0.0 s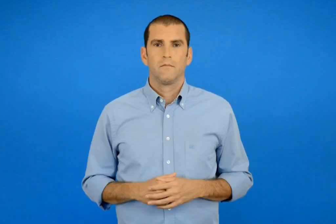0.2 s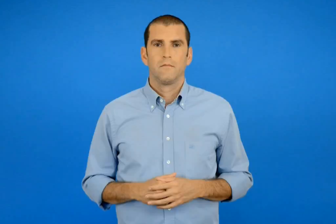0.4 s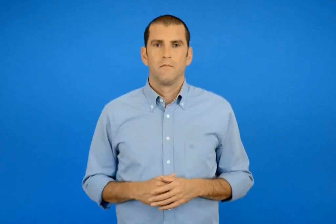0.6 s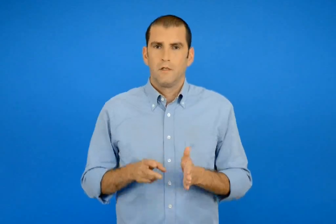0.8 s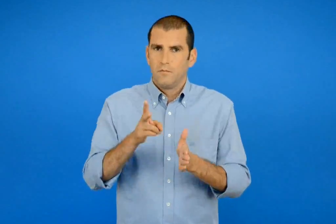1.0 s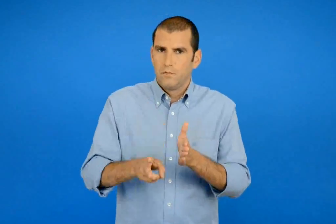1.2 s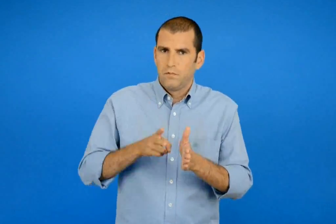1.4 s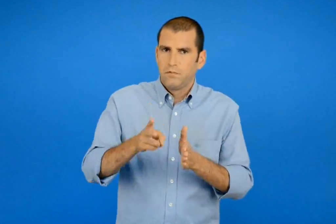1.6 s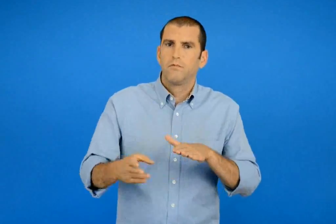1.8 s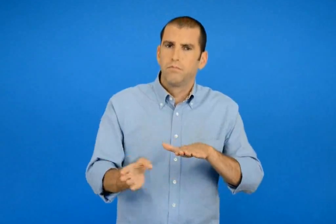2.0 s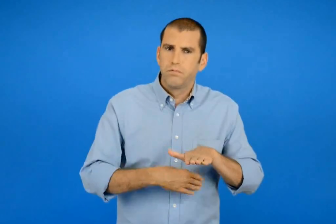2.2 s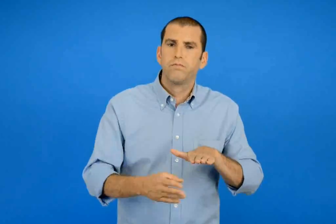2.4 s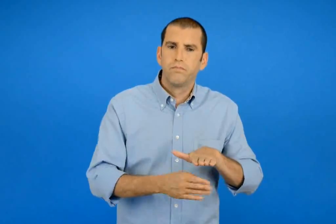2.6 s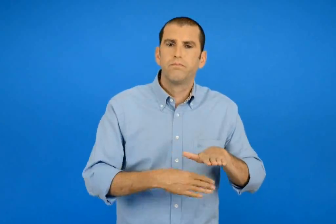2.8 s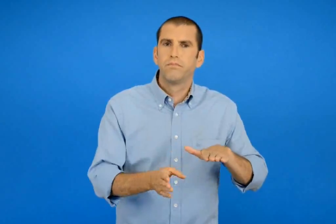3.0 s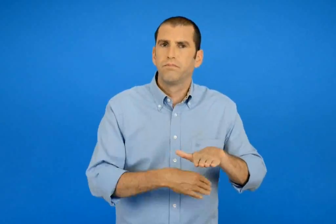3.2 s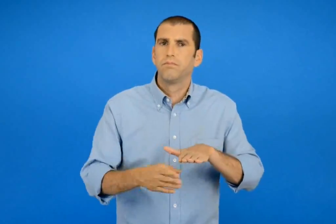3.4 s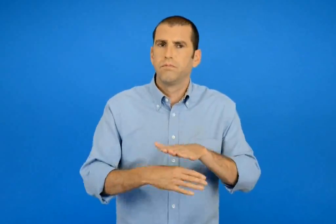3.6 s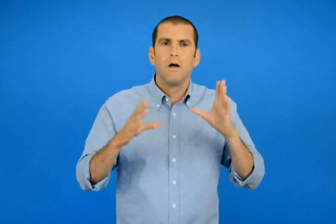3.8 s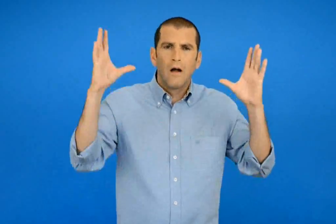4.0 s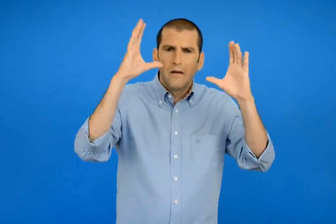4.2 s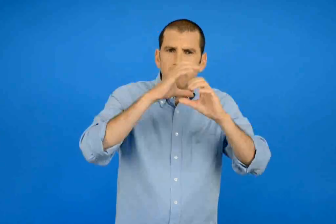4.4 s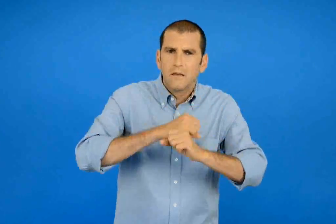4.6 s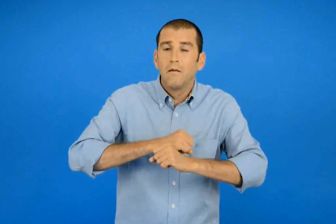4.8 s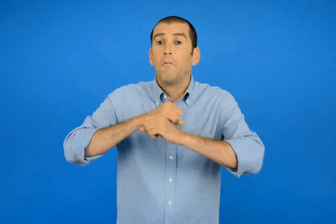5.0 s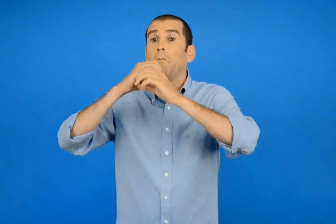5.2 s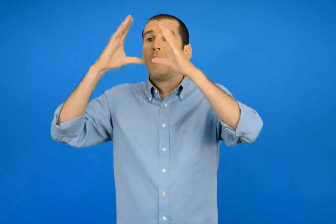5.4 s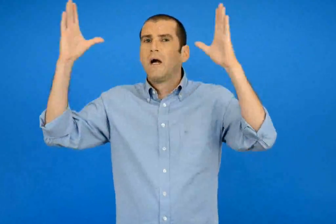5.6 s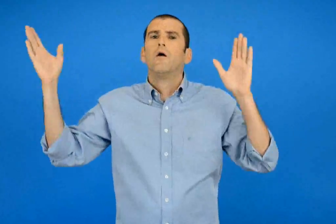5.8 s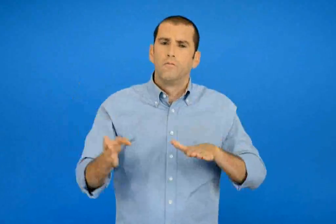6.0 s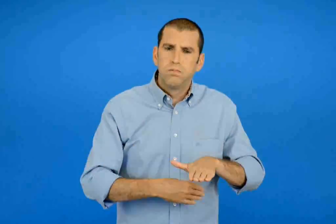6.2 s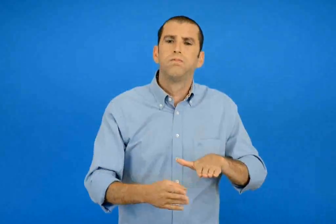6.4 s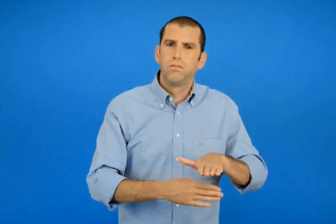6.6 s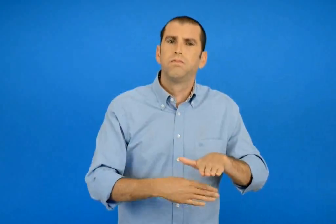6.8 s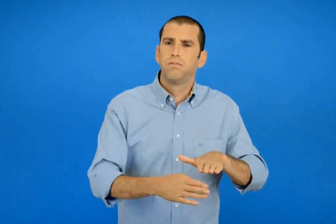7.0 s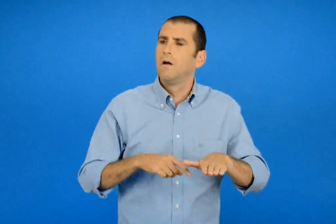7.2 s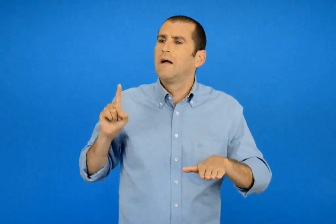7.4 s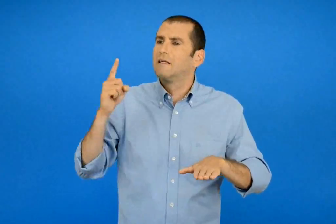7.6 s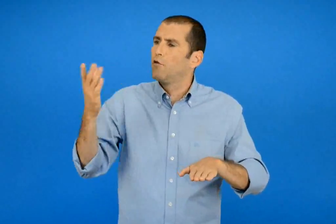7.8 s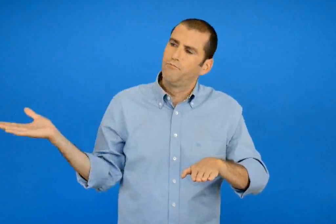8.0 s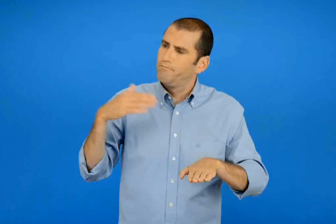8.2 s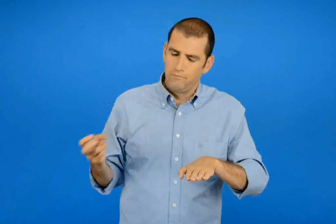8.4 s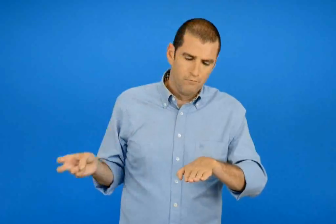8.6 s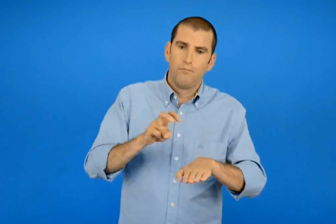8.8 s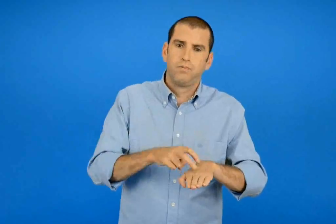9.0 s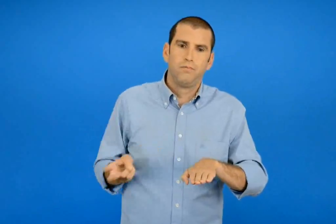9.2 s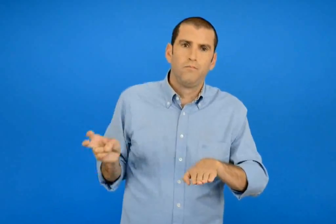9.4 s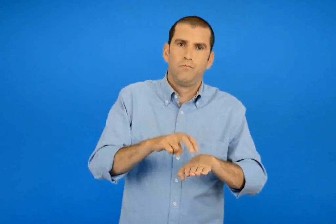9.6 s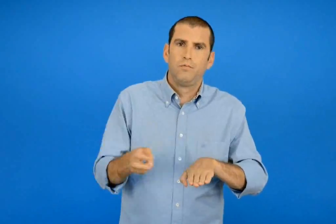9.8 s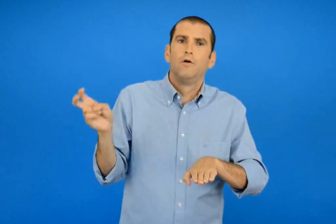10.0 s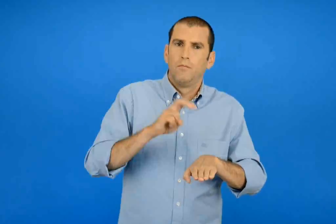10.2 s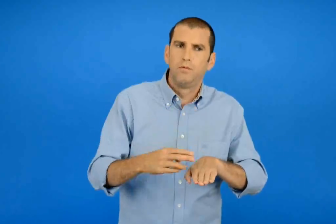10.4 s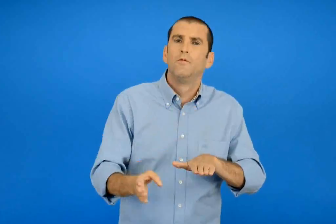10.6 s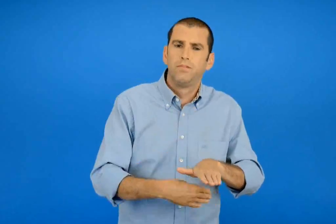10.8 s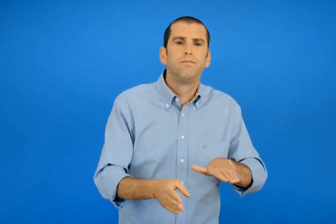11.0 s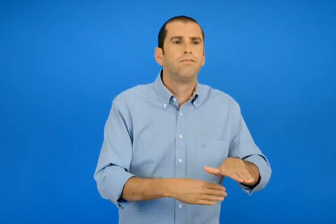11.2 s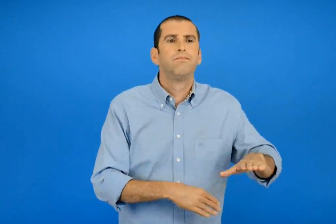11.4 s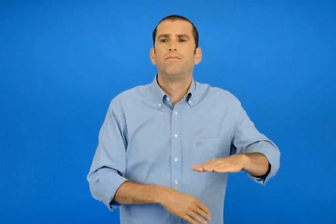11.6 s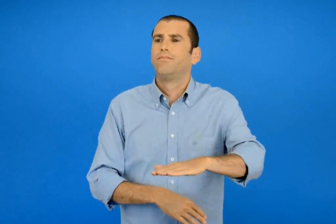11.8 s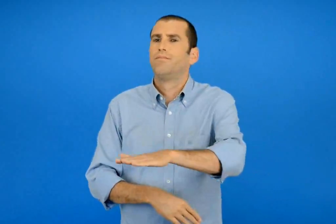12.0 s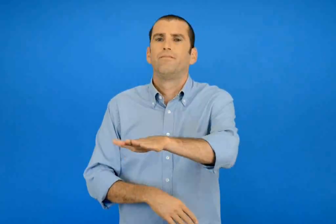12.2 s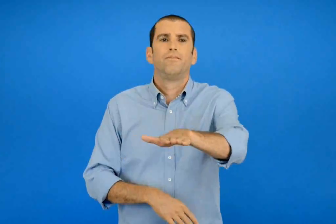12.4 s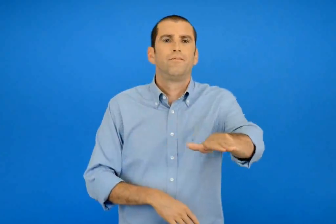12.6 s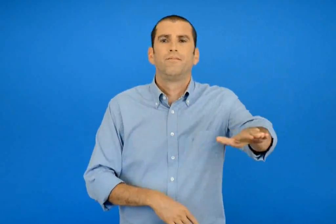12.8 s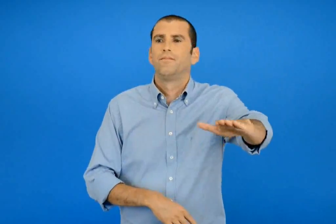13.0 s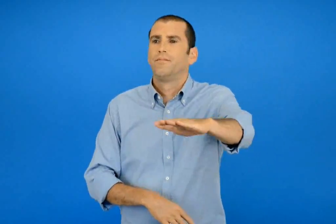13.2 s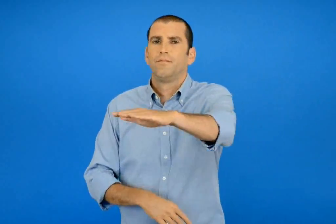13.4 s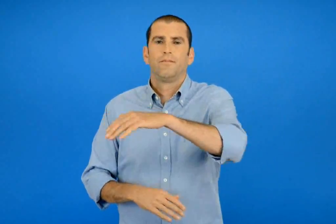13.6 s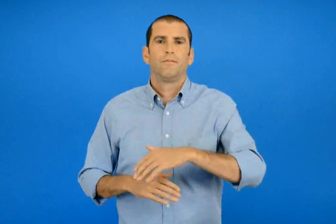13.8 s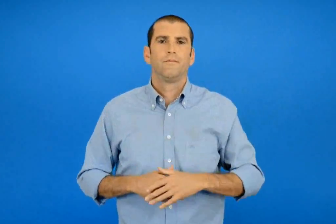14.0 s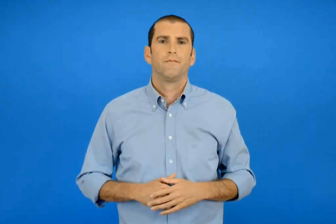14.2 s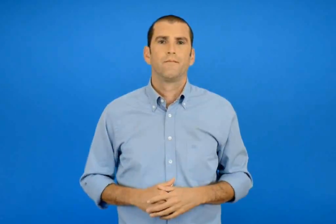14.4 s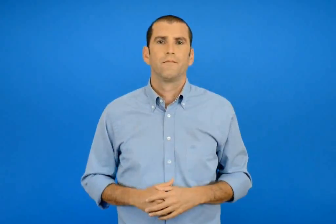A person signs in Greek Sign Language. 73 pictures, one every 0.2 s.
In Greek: τρέχα σιδηρόδρομε τρέχα νύχτα ημέρα φέρε τους ταξιδιώτες σου σε άλλους τόπους πέρα
